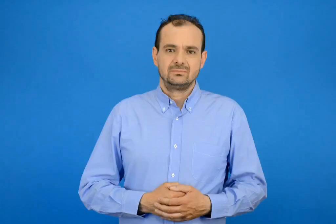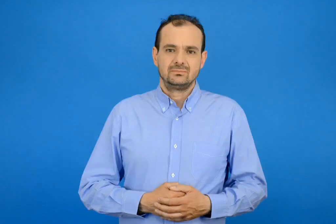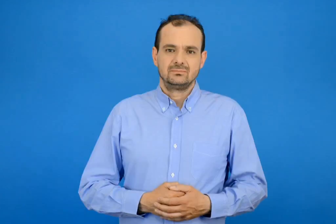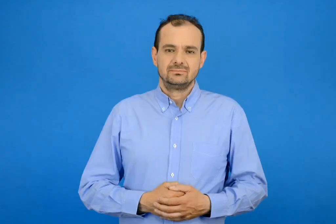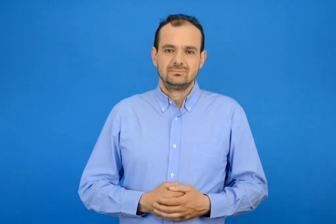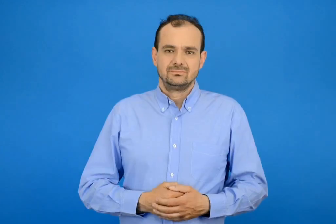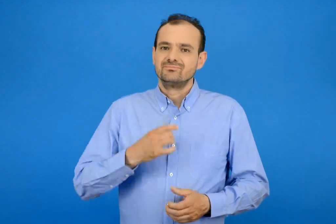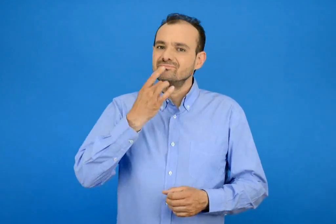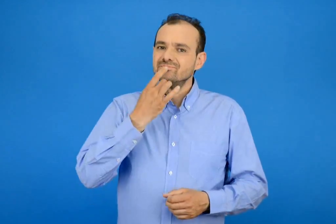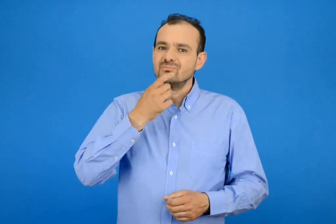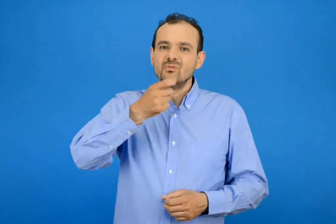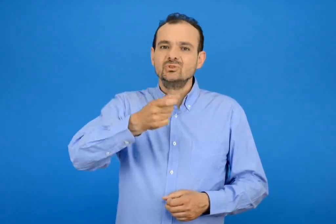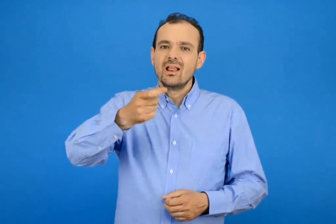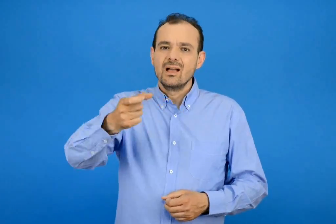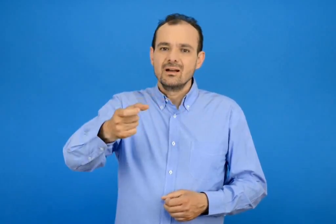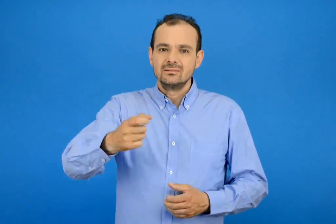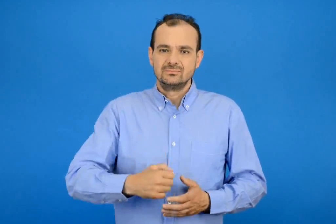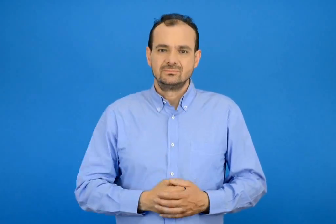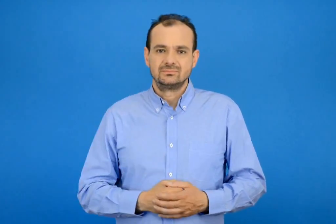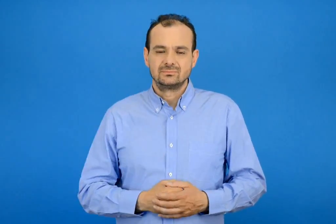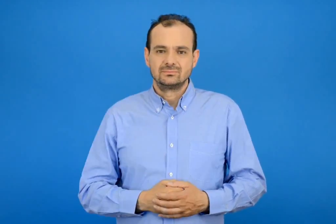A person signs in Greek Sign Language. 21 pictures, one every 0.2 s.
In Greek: βότσαλα
